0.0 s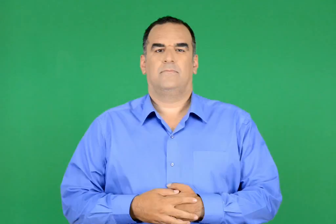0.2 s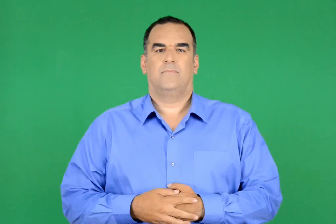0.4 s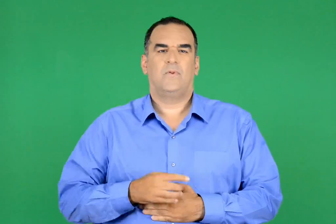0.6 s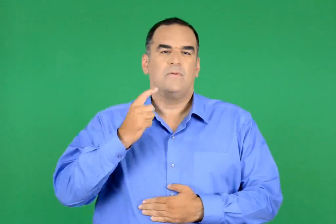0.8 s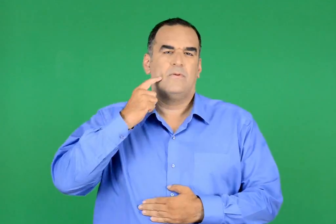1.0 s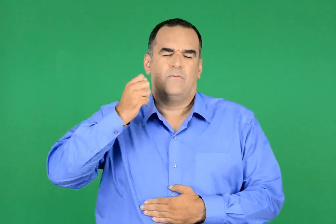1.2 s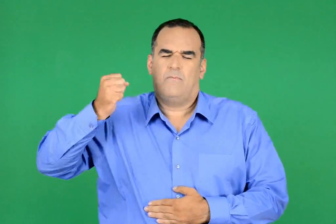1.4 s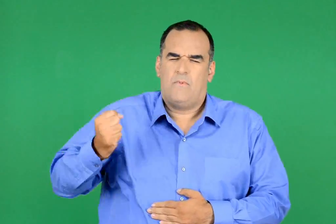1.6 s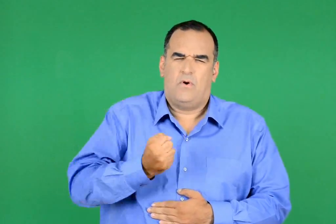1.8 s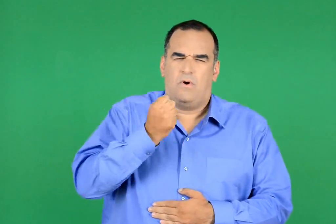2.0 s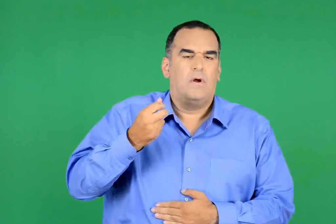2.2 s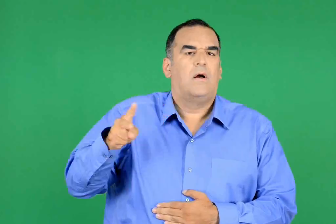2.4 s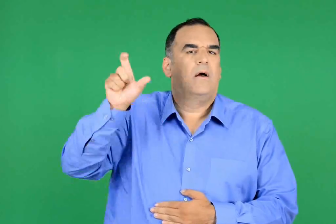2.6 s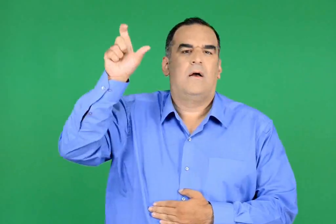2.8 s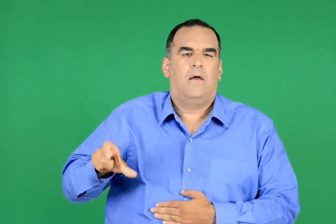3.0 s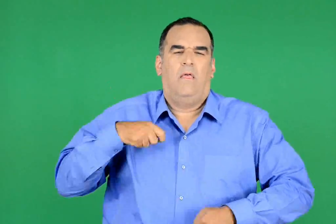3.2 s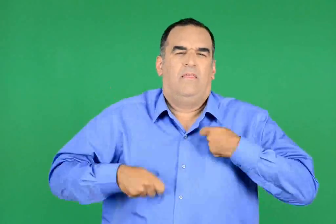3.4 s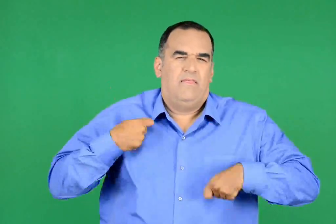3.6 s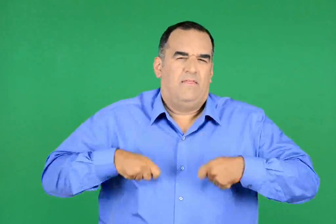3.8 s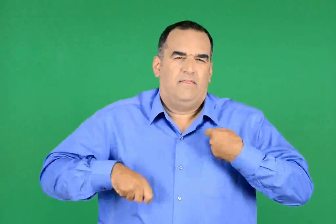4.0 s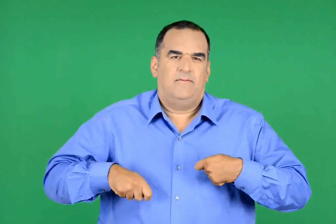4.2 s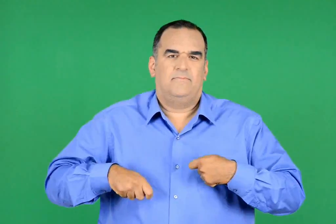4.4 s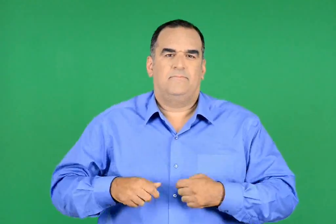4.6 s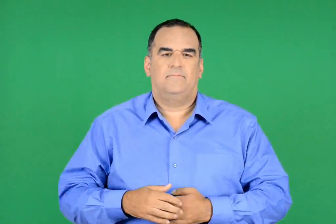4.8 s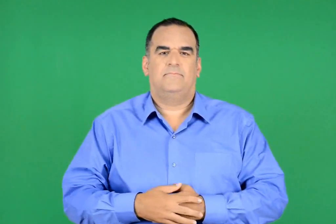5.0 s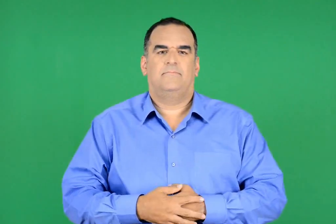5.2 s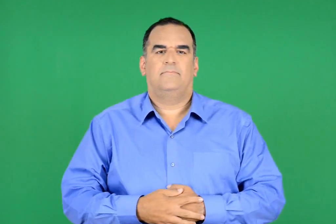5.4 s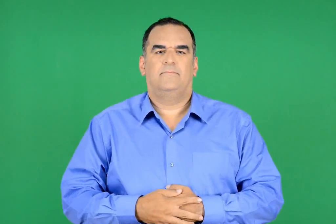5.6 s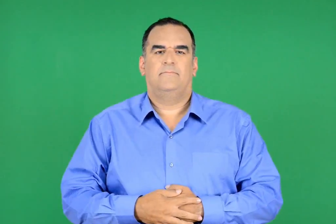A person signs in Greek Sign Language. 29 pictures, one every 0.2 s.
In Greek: ο πονόδοντος του γκρινιάρη
